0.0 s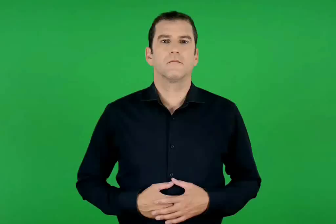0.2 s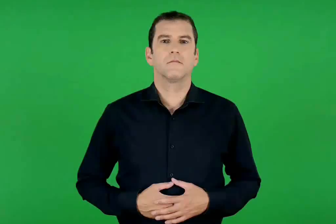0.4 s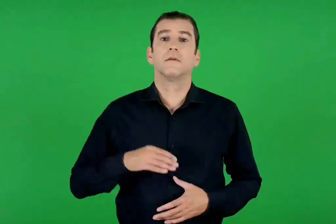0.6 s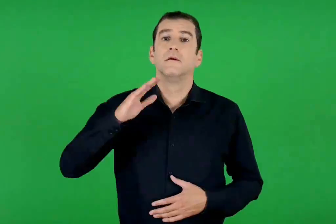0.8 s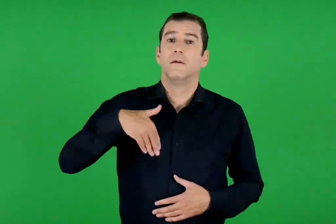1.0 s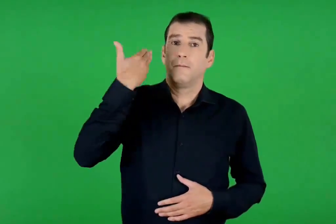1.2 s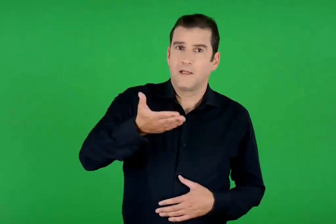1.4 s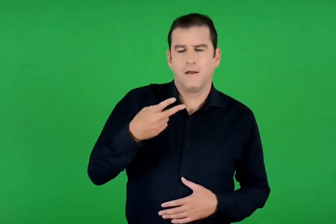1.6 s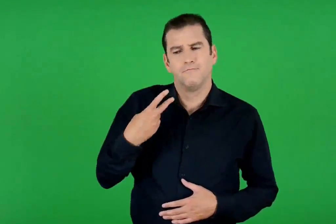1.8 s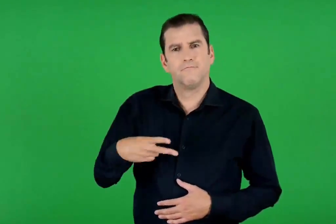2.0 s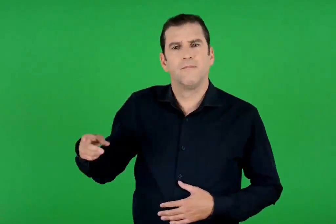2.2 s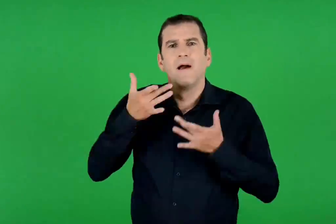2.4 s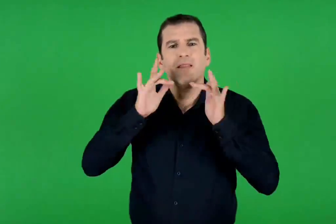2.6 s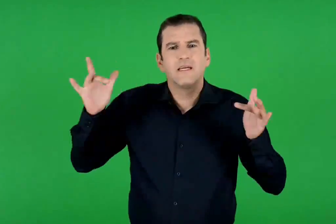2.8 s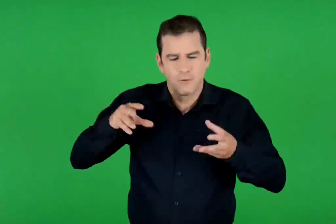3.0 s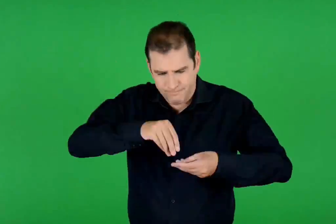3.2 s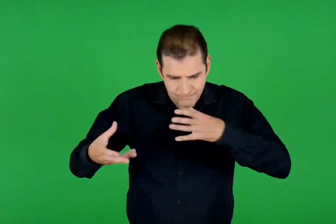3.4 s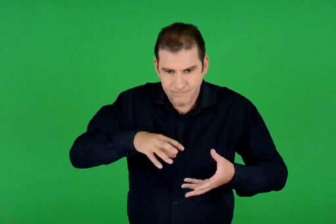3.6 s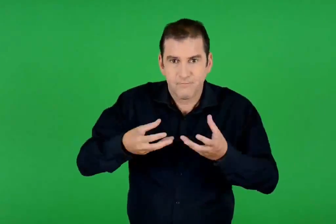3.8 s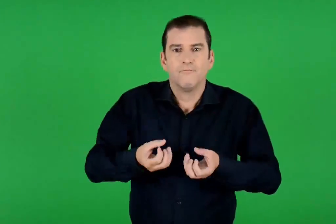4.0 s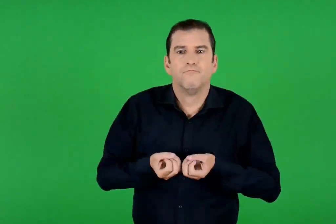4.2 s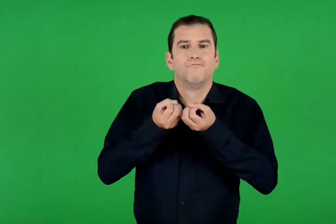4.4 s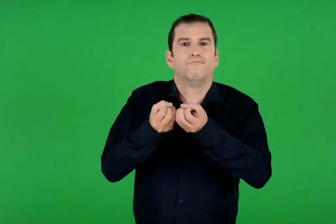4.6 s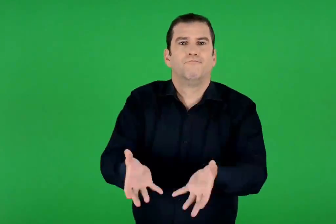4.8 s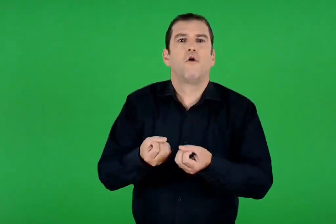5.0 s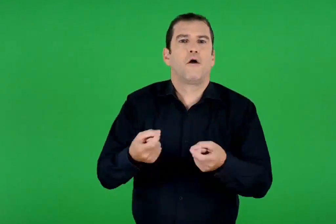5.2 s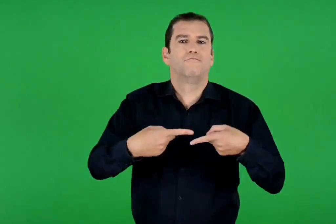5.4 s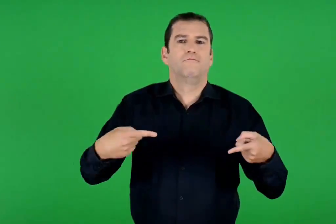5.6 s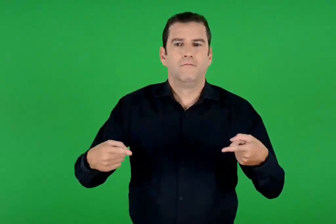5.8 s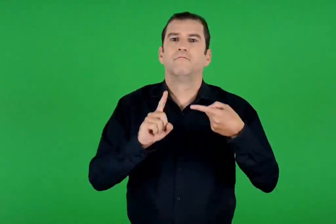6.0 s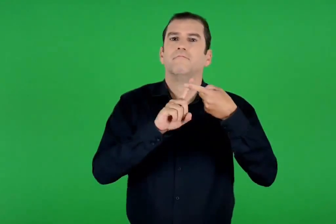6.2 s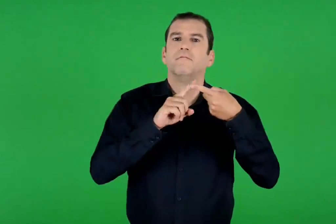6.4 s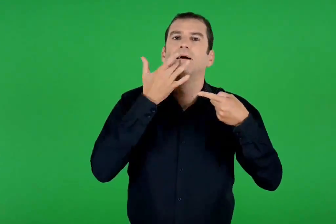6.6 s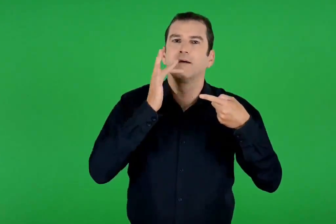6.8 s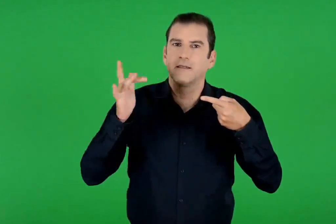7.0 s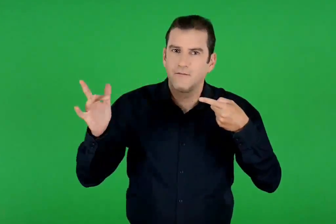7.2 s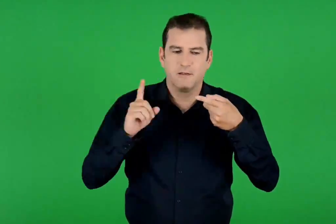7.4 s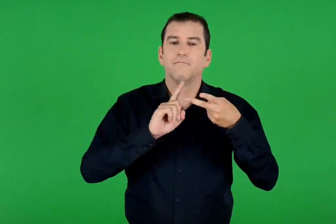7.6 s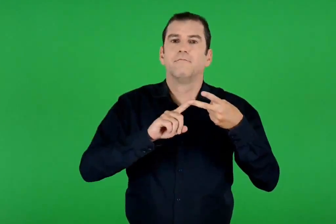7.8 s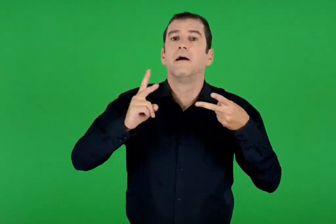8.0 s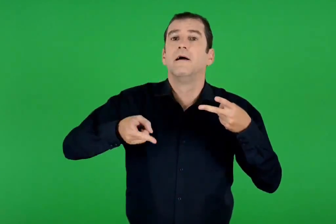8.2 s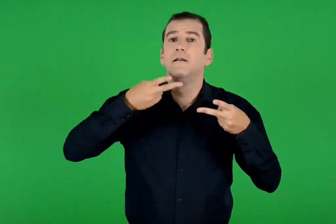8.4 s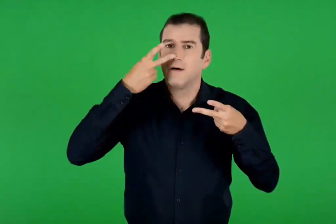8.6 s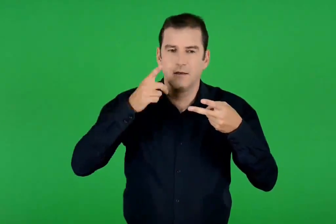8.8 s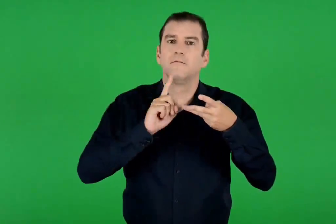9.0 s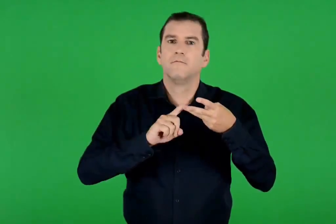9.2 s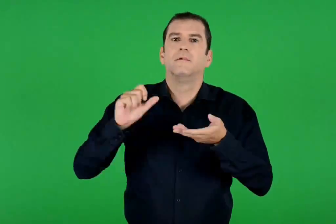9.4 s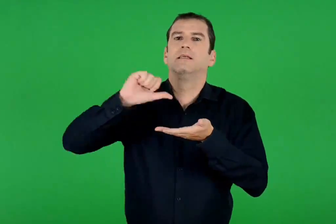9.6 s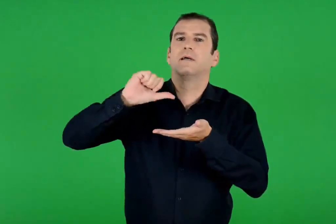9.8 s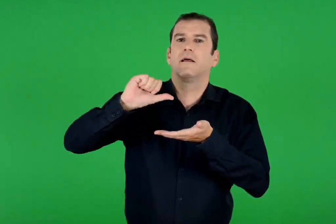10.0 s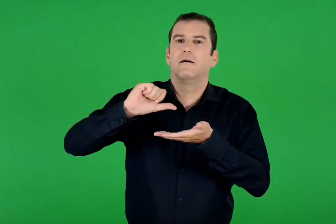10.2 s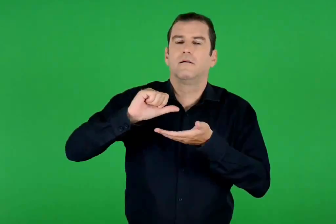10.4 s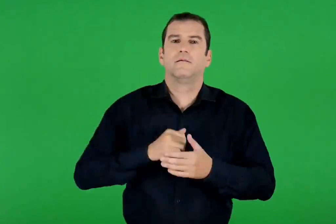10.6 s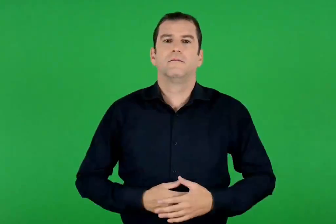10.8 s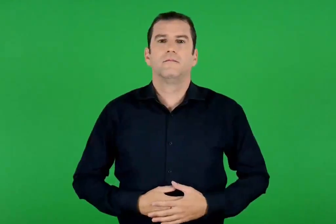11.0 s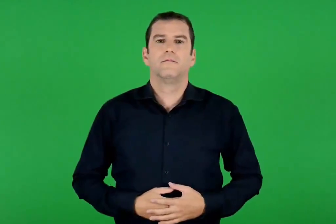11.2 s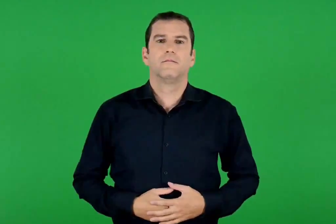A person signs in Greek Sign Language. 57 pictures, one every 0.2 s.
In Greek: ύστερα άνοιξαν τους θησαυρούς τους και του πρόσφεραν δώρα χρυσάφι , λιβάνι και σμύρνα
